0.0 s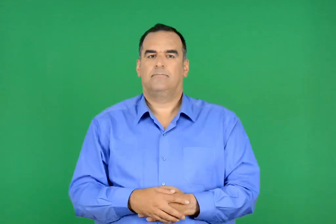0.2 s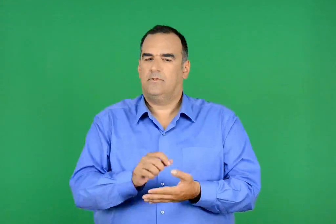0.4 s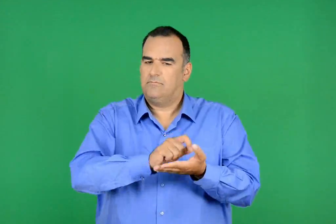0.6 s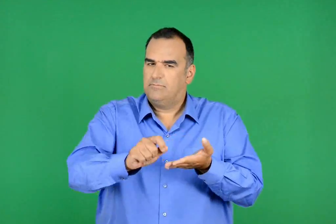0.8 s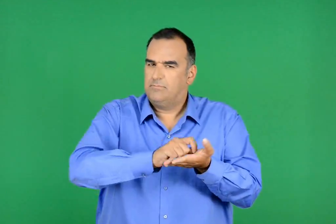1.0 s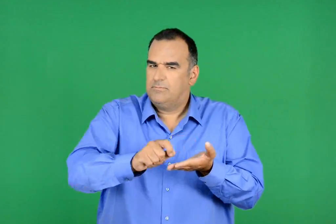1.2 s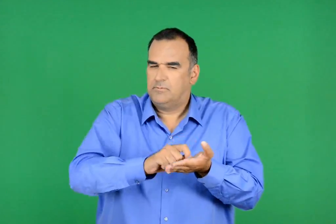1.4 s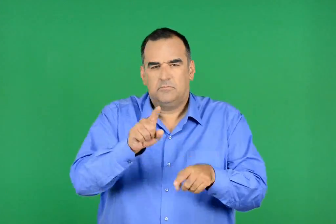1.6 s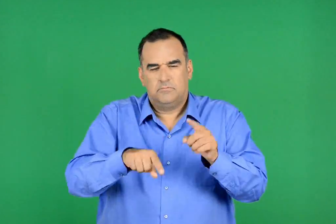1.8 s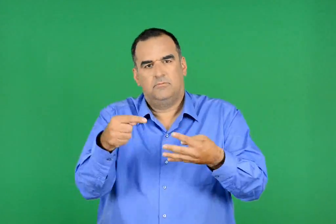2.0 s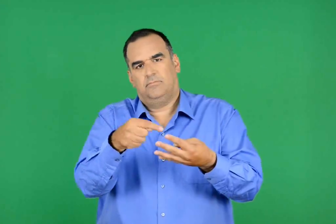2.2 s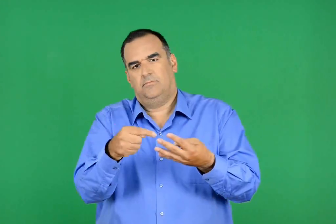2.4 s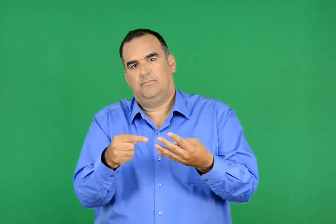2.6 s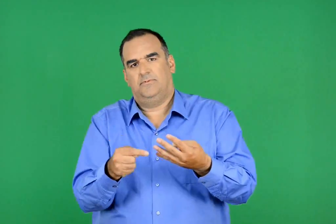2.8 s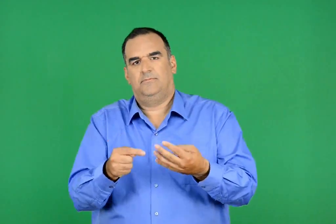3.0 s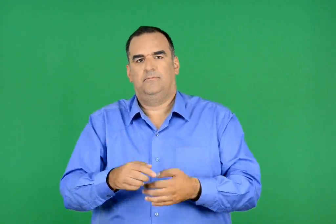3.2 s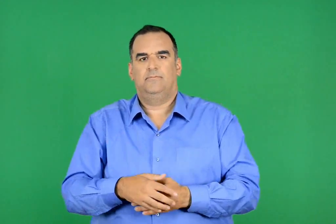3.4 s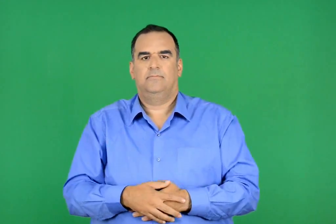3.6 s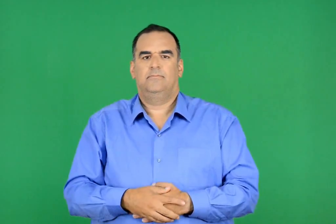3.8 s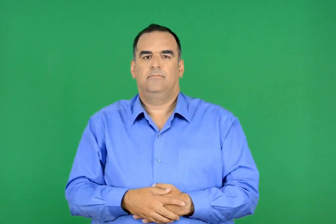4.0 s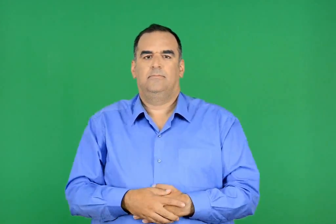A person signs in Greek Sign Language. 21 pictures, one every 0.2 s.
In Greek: μερικά έργα της είναι
